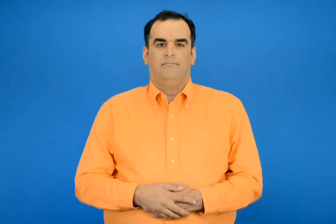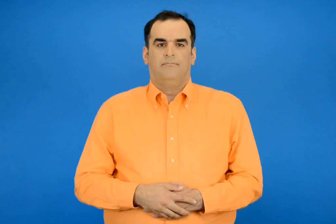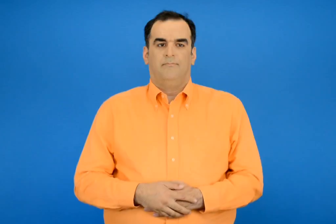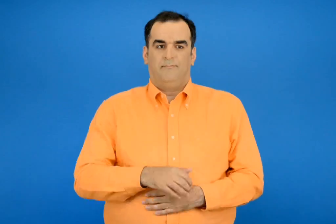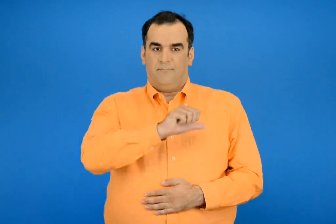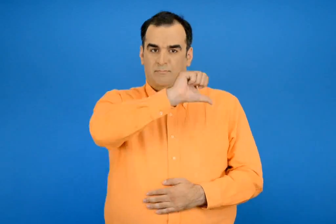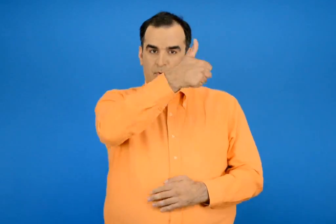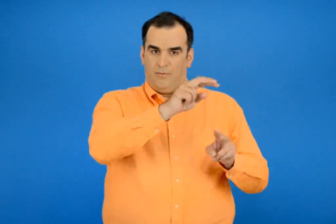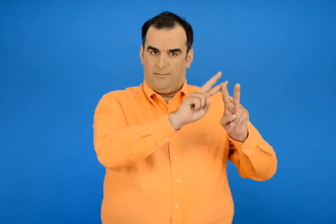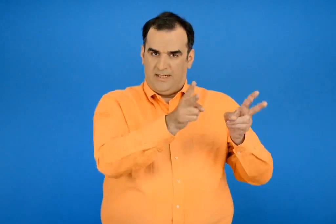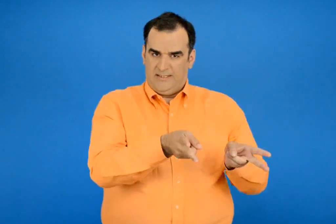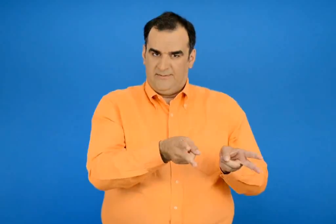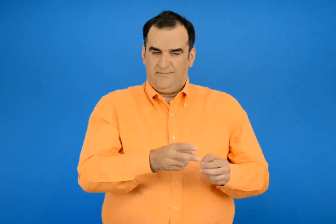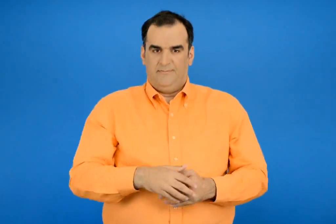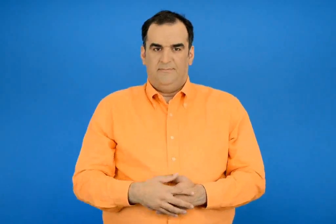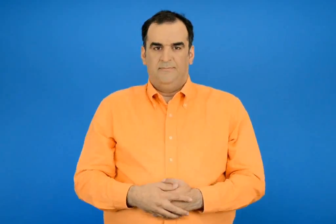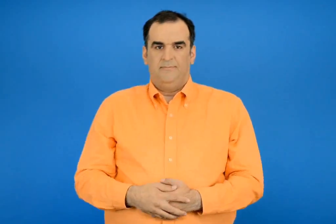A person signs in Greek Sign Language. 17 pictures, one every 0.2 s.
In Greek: 1ο μαγαζί
